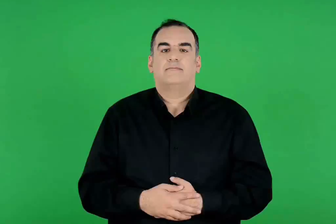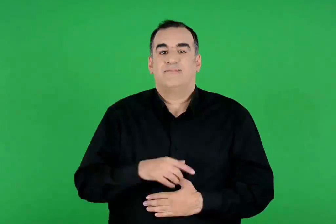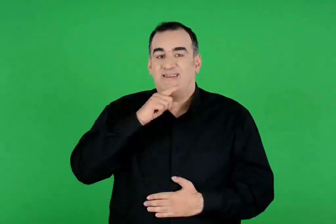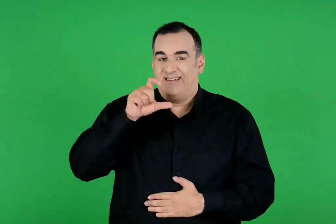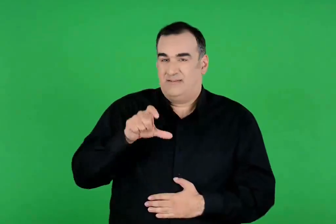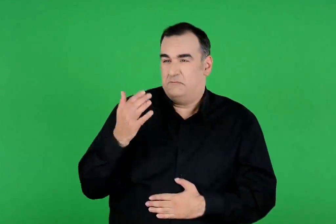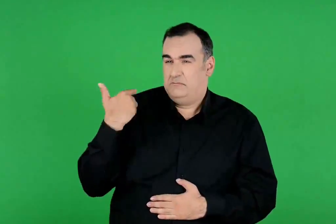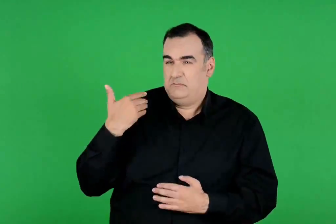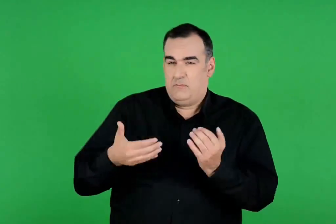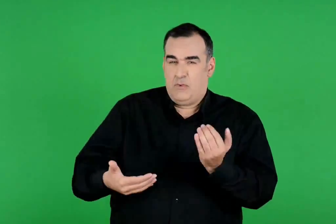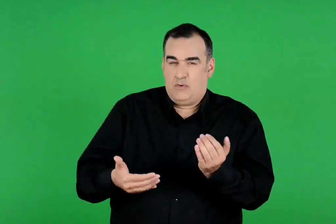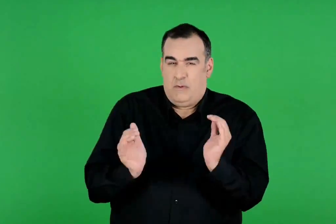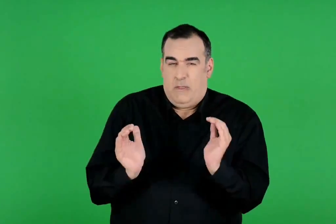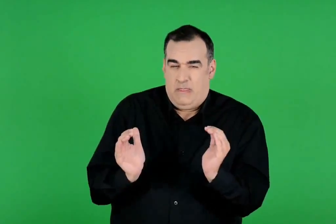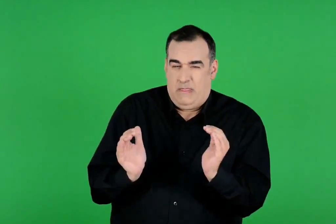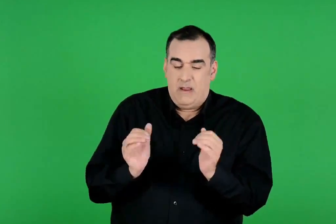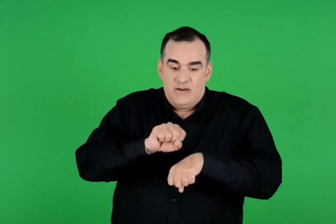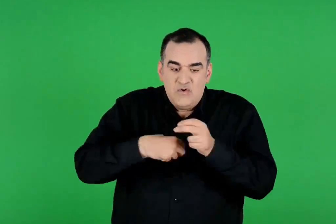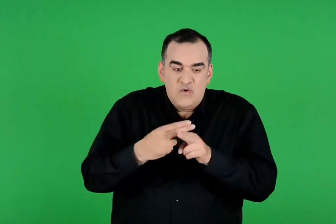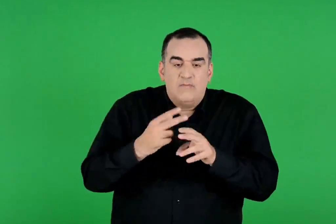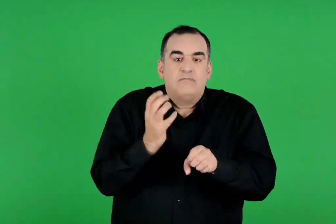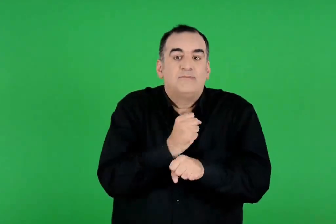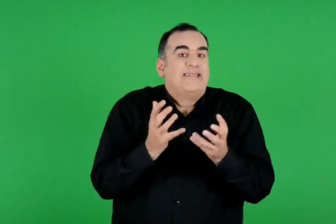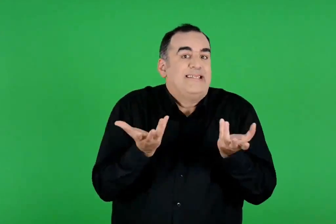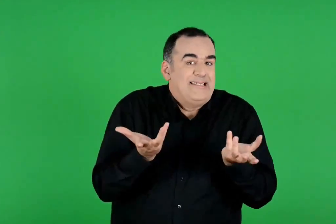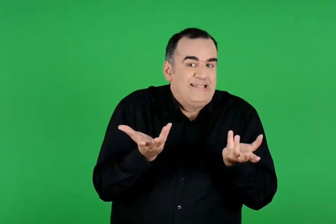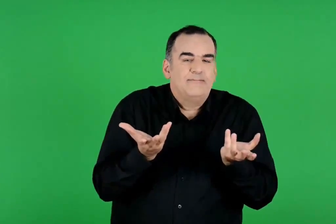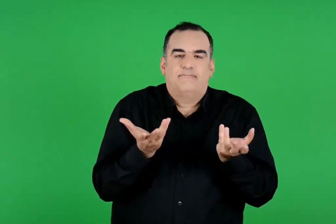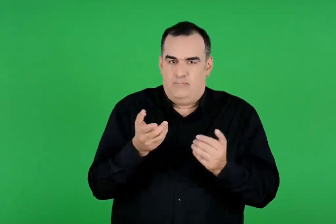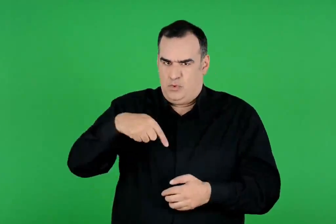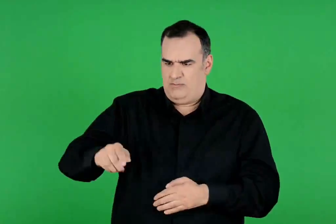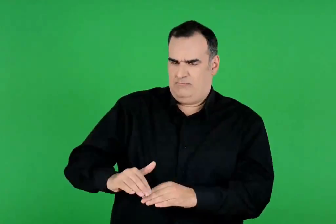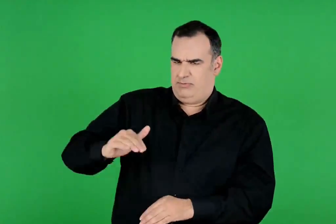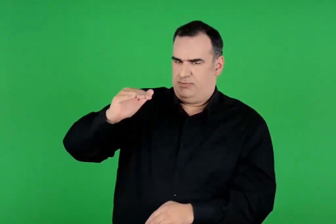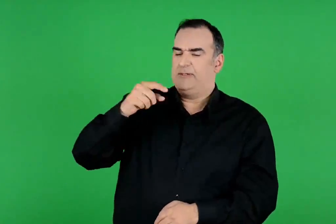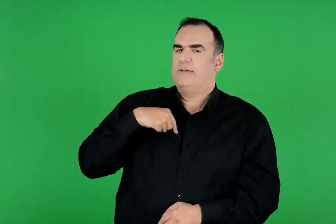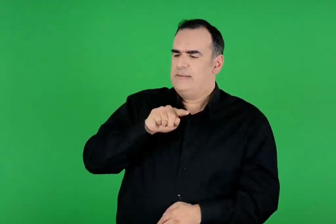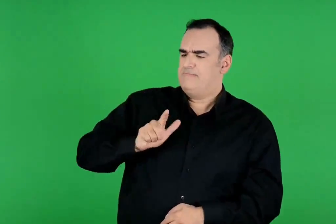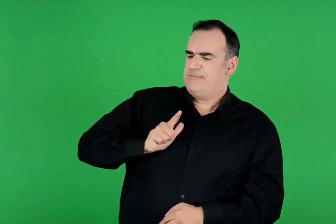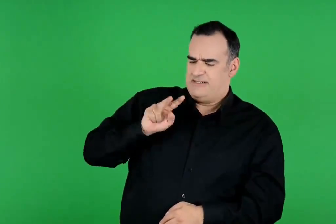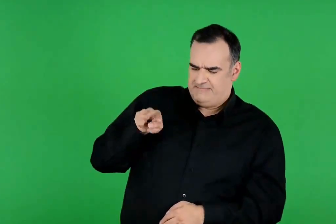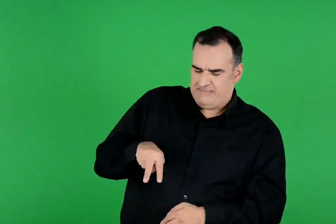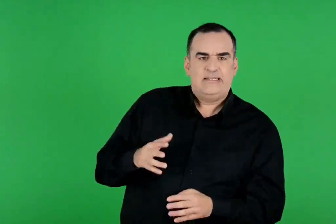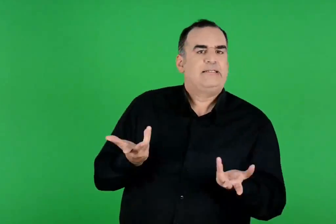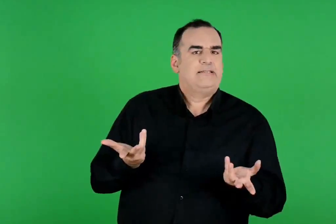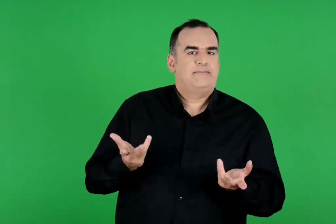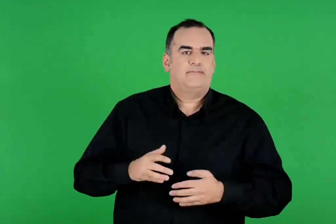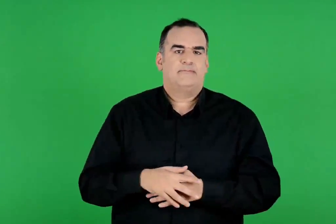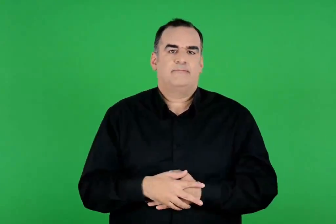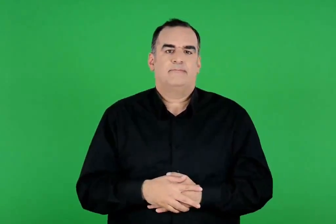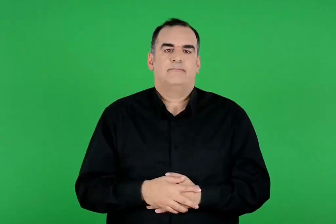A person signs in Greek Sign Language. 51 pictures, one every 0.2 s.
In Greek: ποιο κατόρθωμα έκανε ο ηρακλής , όταν ήταν ακόμα μωρό ; τι να περιμένουμε από αυτόν όταν μεγαλώσει ;
